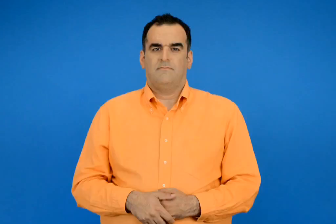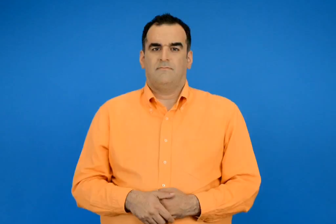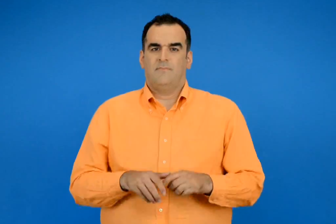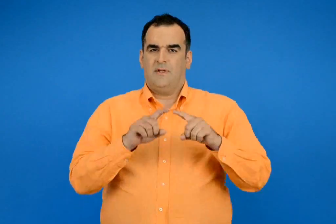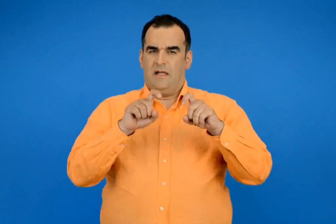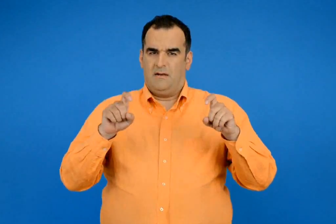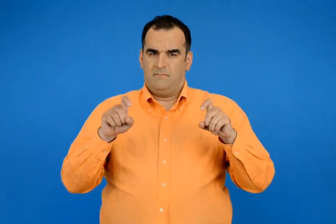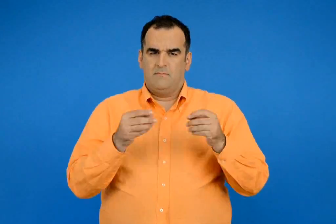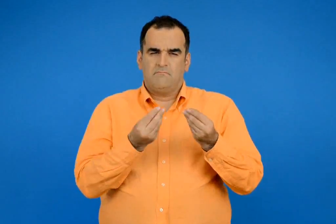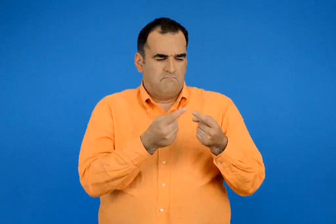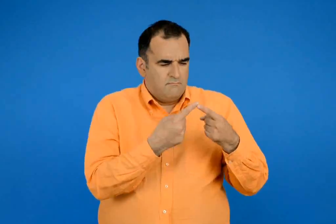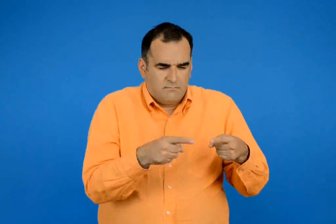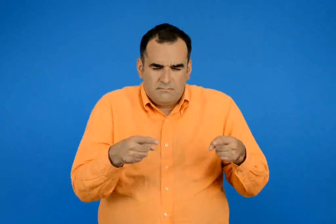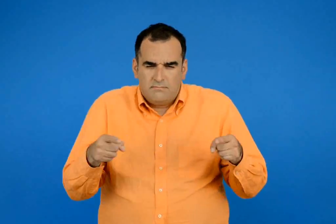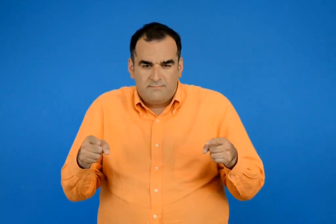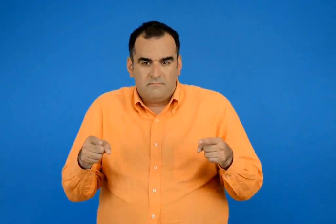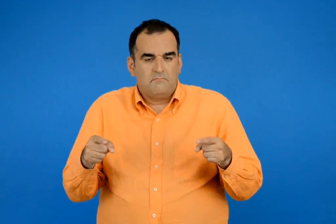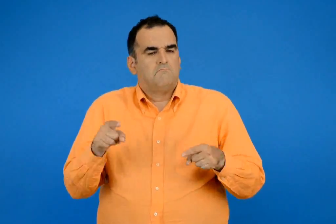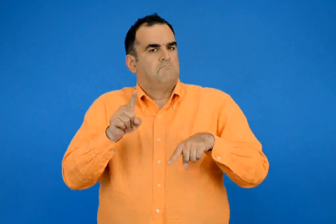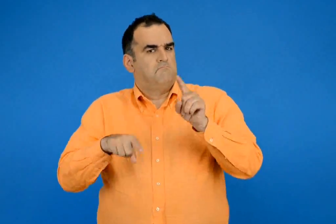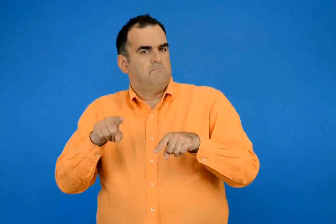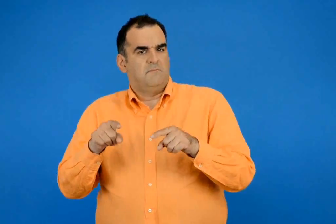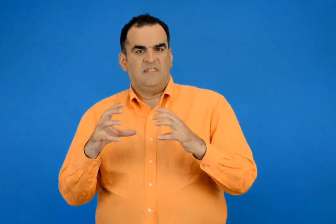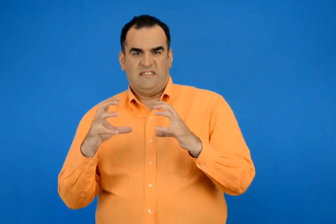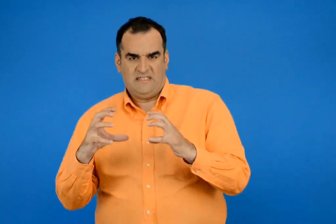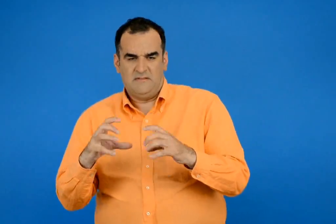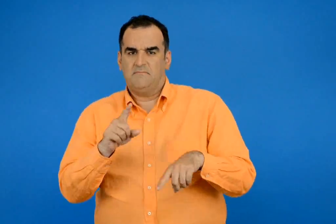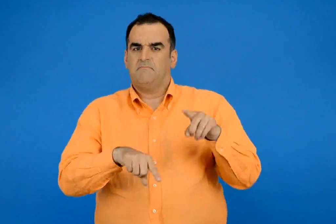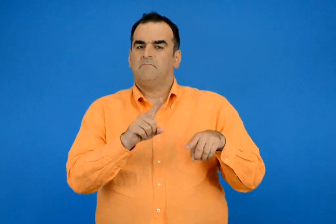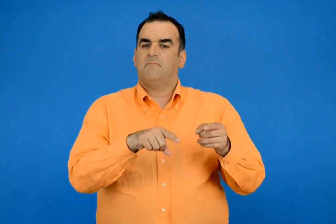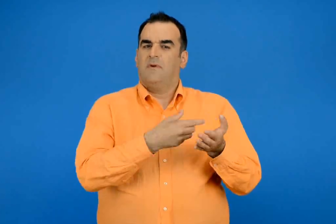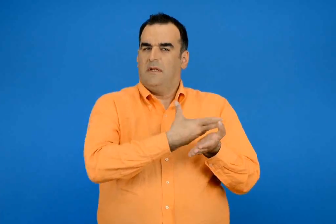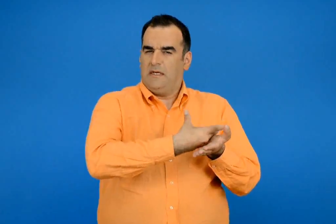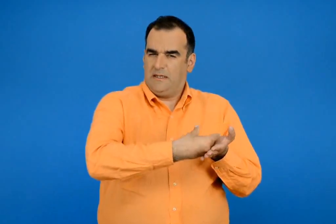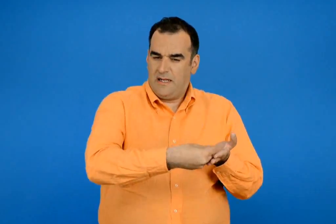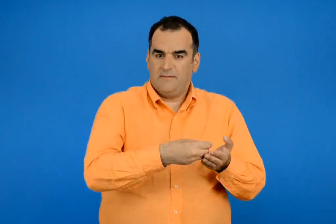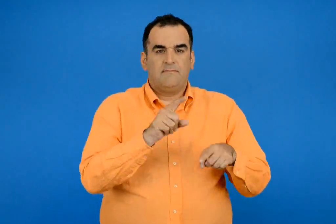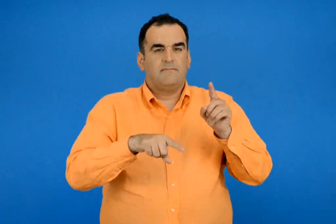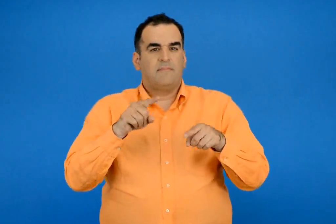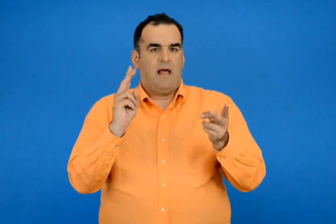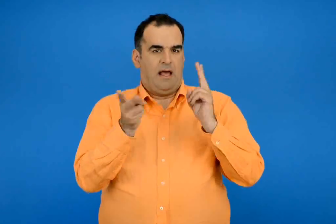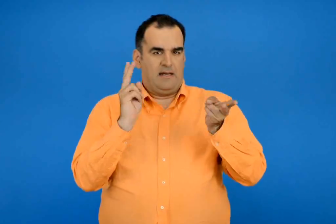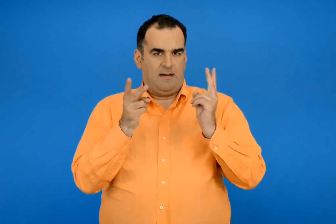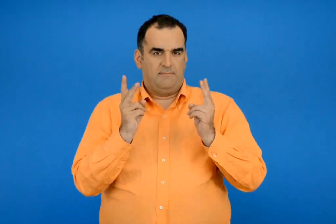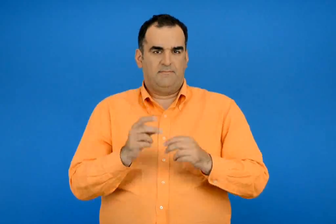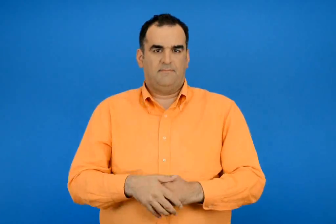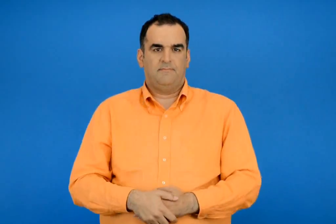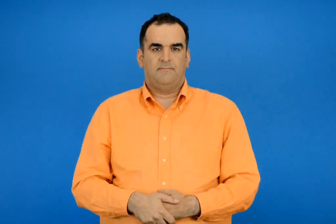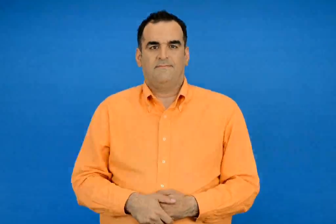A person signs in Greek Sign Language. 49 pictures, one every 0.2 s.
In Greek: τα υλικά σώματα έχουν διάφορες μορφές αλλά είναι στερεά αλλά υγρά και αλλά αέρια
